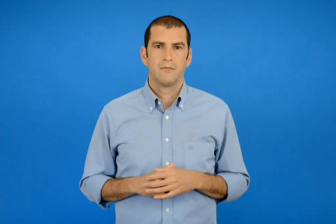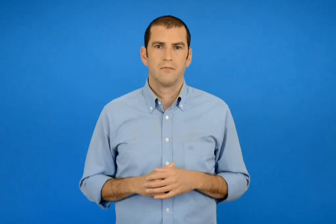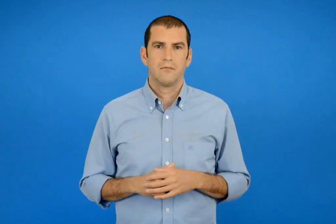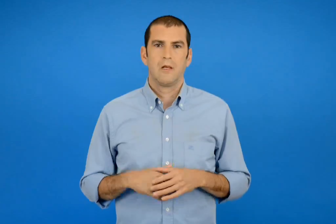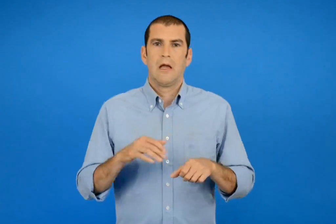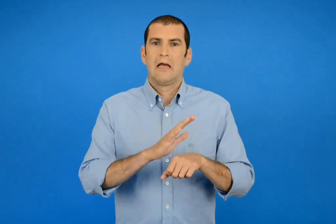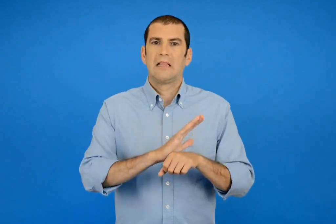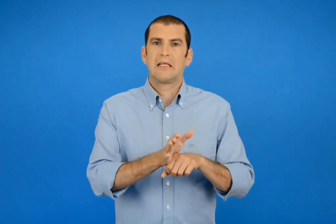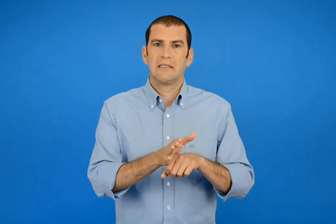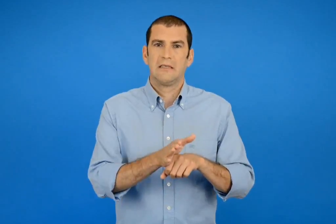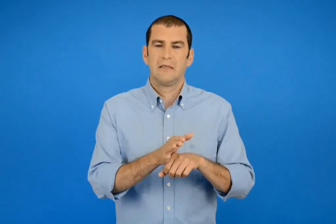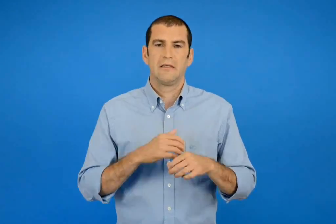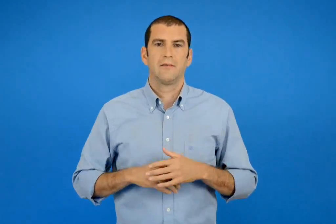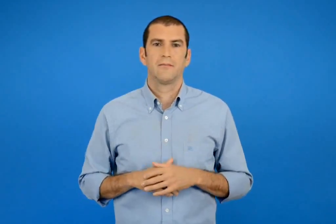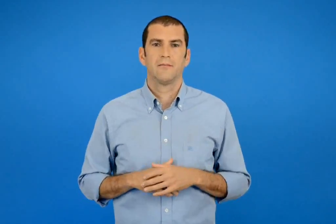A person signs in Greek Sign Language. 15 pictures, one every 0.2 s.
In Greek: ταξί
